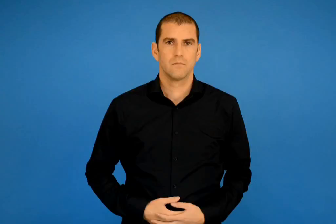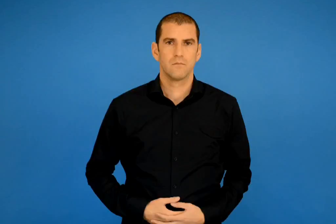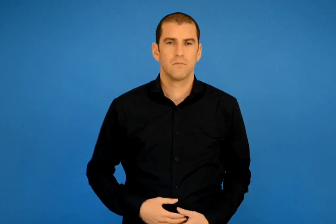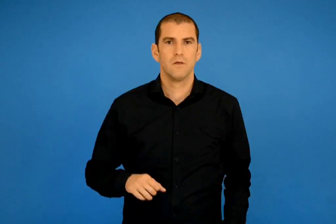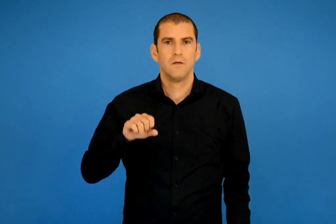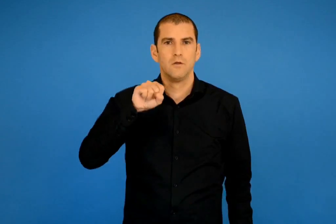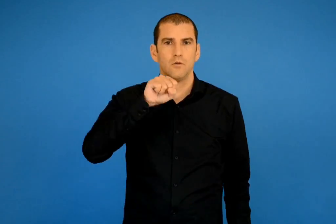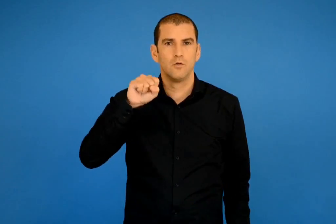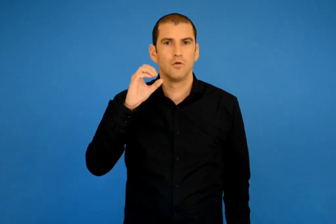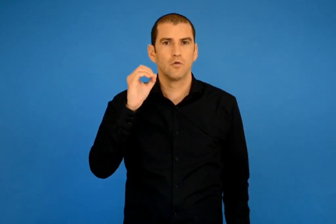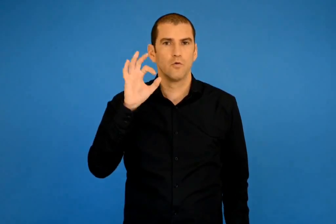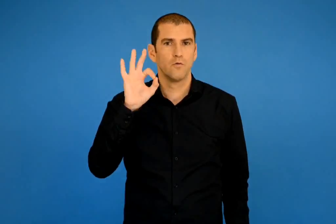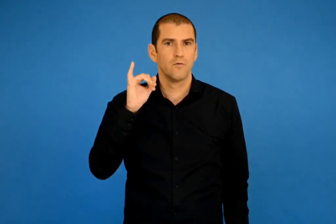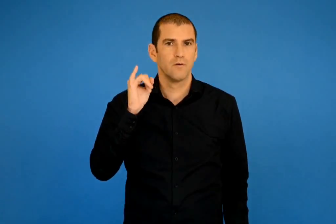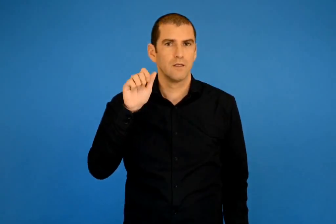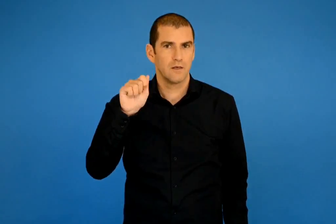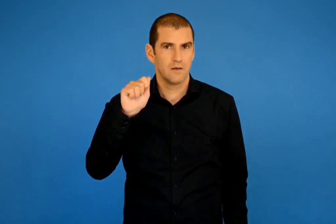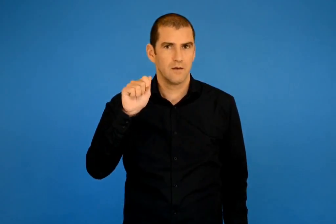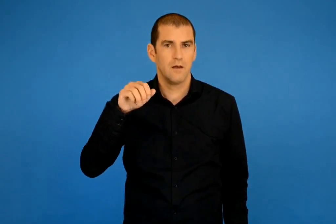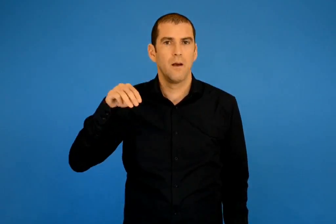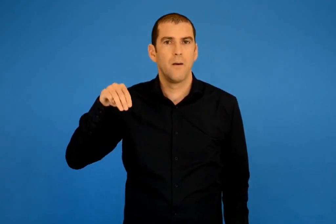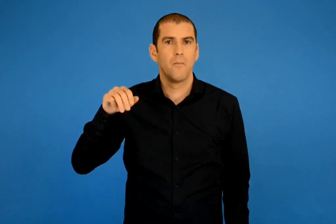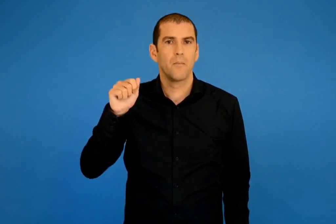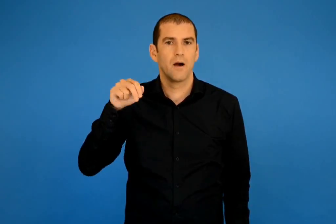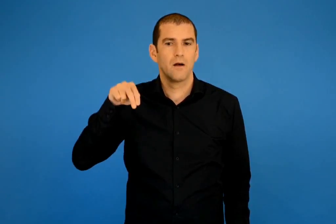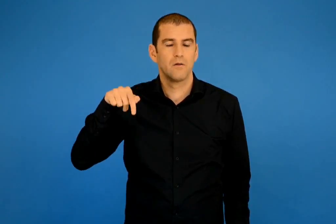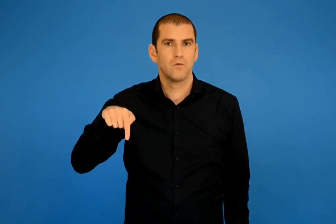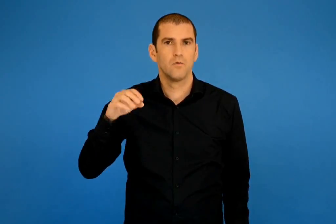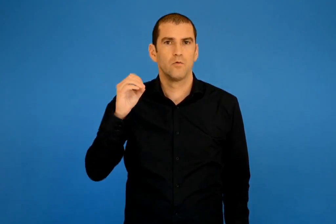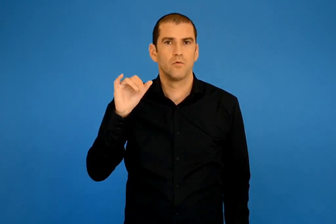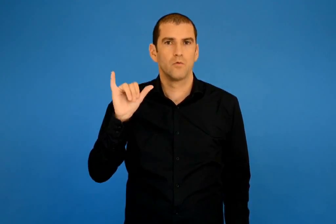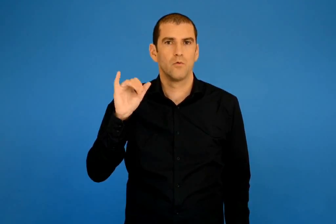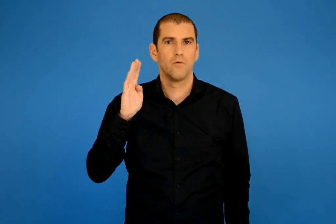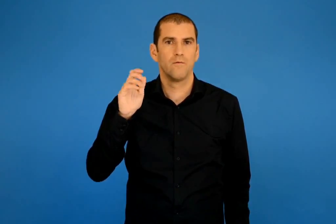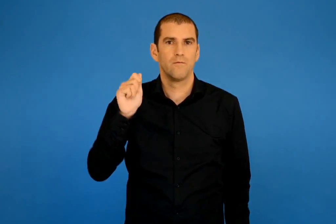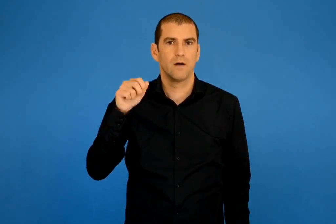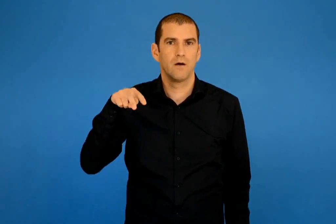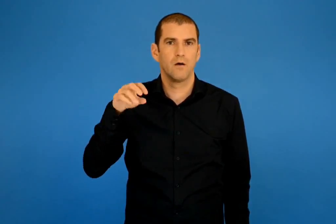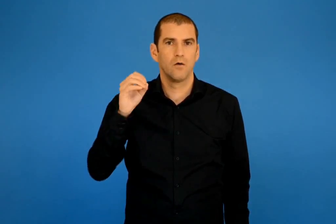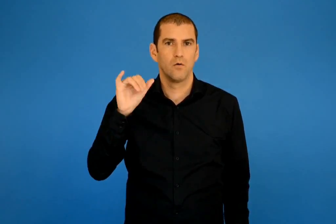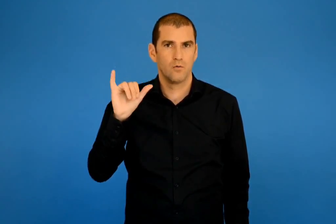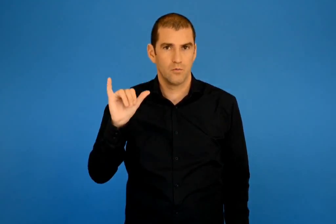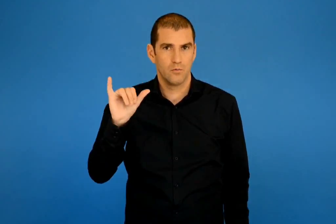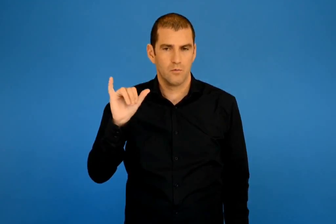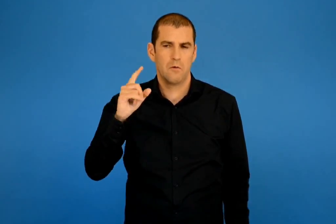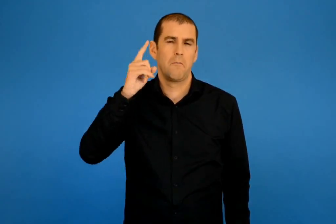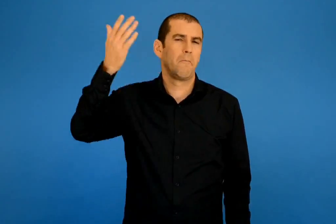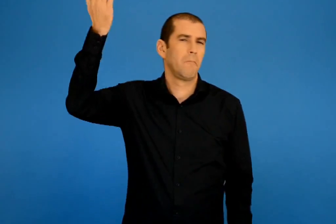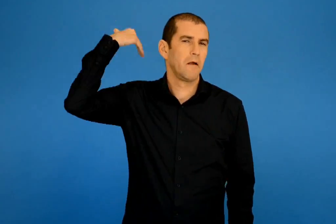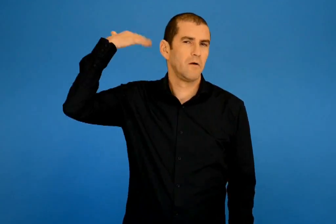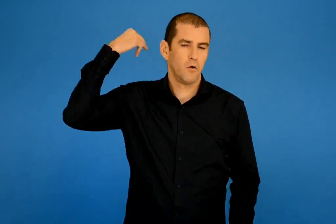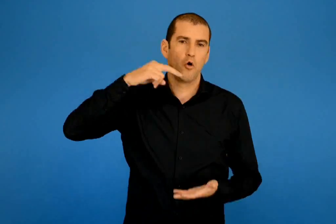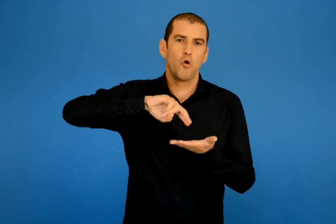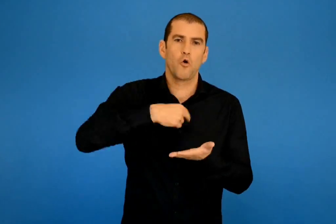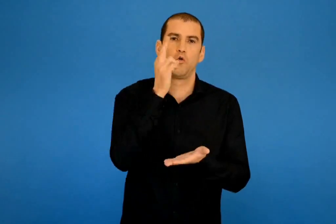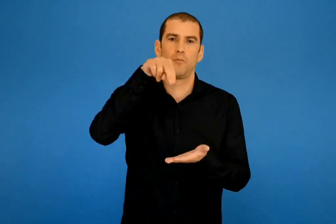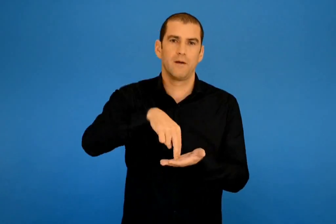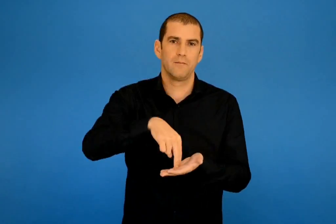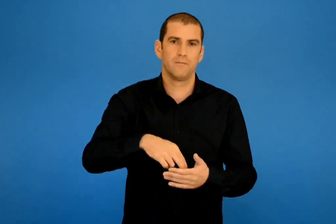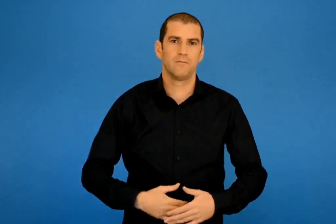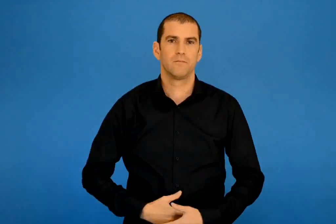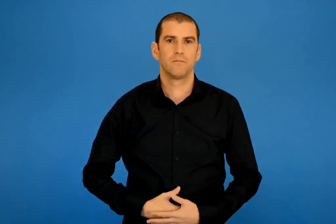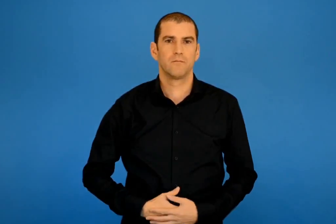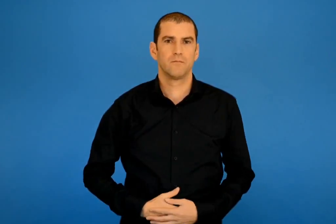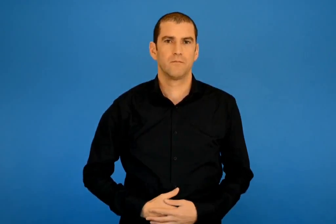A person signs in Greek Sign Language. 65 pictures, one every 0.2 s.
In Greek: σοφία μαντούβαλου μια φορά ήταν η κολοτούμπα
